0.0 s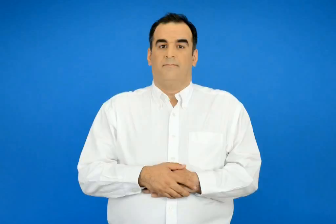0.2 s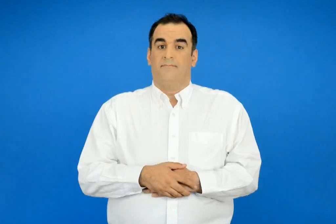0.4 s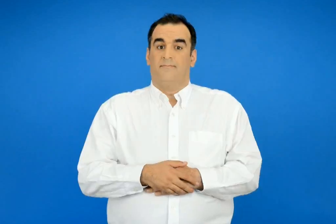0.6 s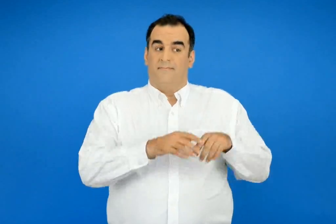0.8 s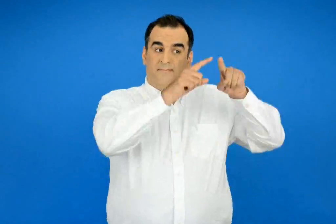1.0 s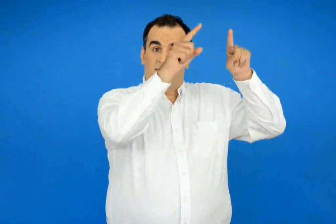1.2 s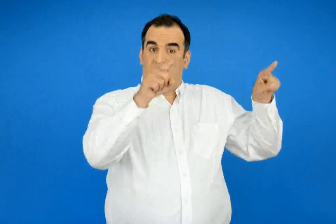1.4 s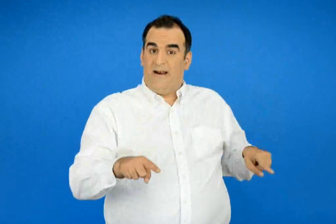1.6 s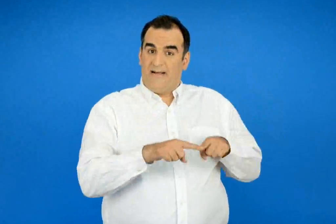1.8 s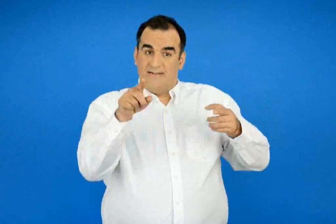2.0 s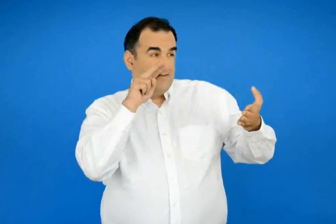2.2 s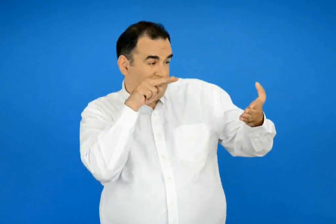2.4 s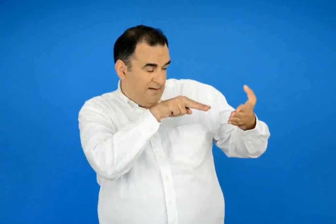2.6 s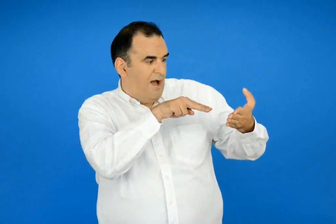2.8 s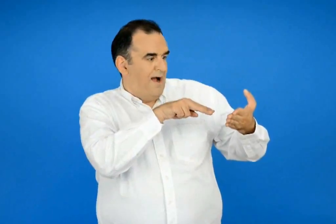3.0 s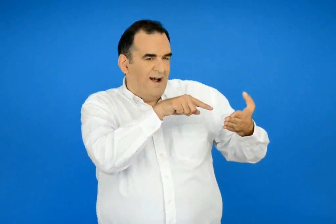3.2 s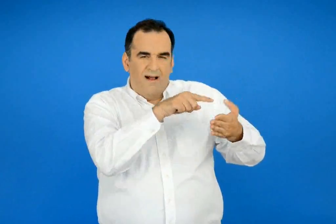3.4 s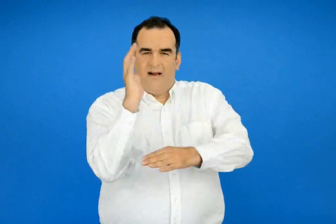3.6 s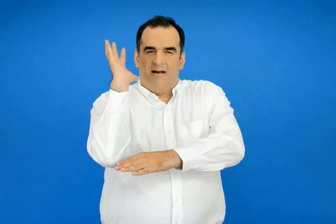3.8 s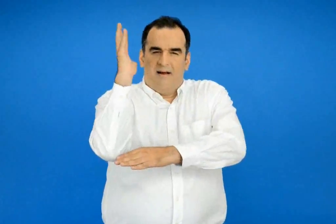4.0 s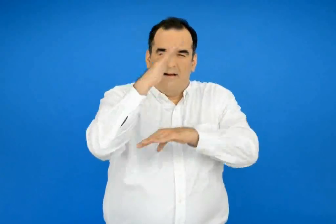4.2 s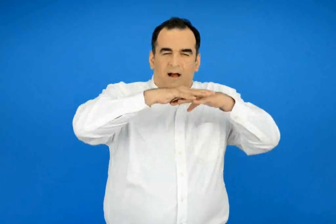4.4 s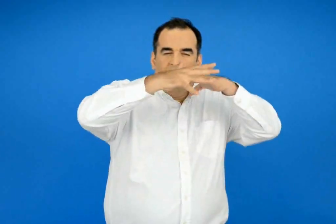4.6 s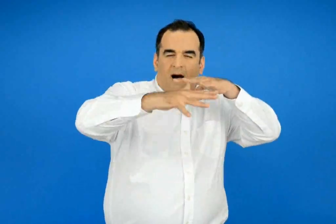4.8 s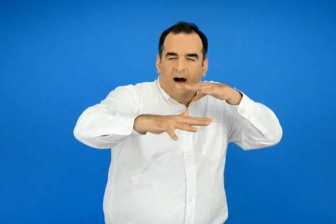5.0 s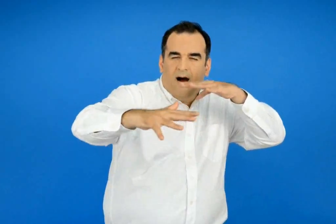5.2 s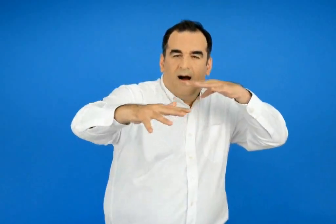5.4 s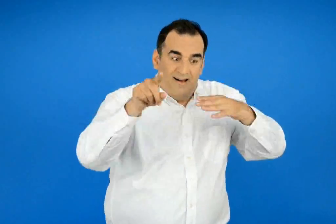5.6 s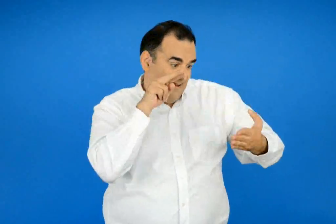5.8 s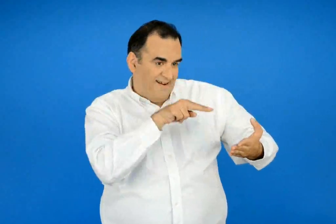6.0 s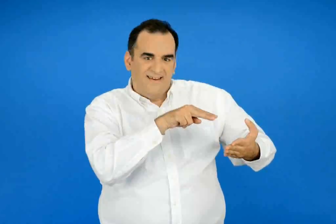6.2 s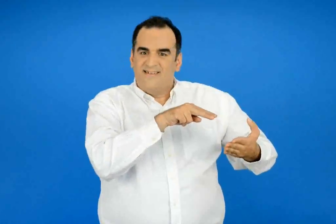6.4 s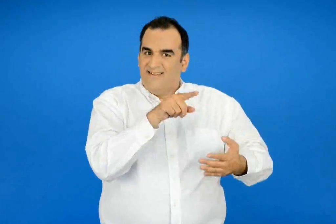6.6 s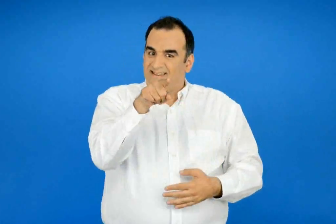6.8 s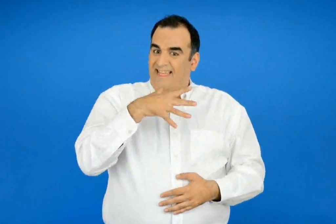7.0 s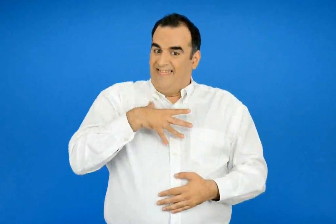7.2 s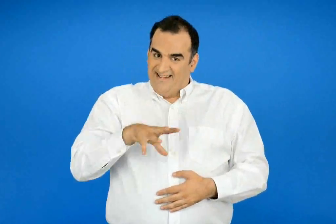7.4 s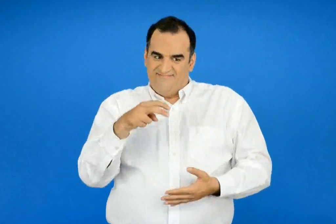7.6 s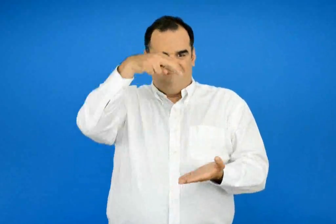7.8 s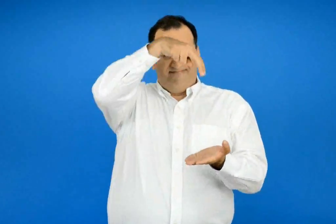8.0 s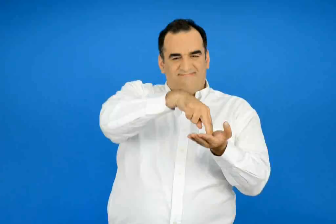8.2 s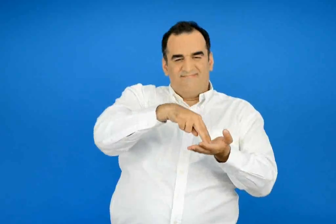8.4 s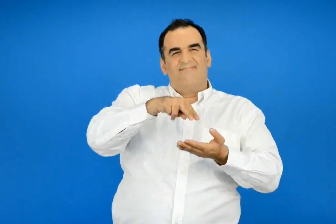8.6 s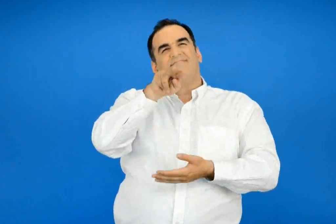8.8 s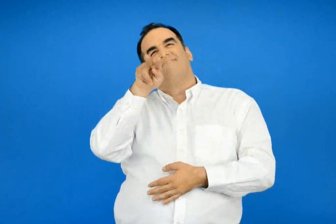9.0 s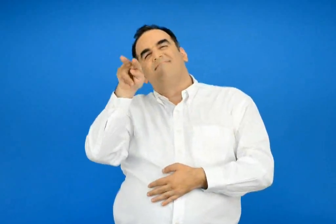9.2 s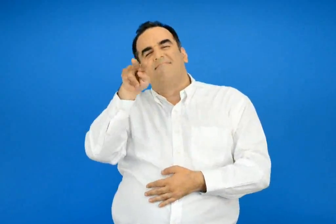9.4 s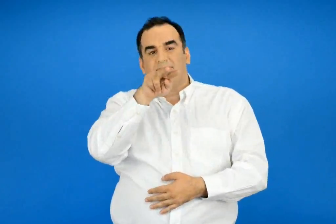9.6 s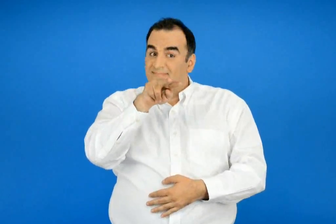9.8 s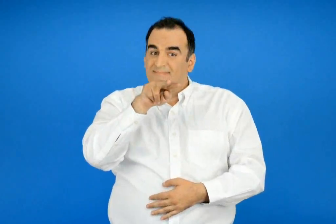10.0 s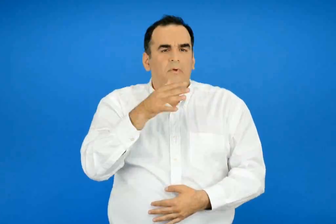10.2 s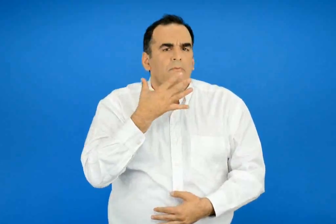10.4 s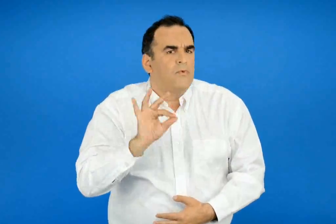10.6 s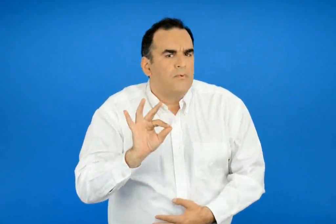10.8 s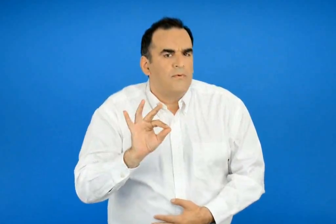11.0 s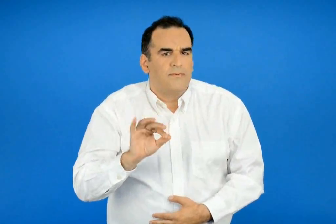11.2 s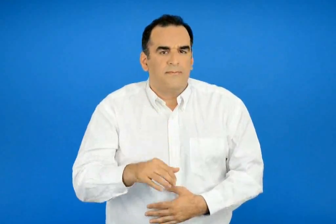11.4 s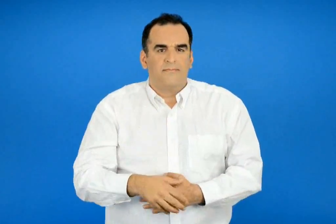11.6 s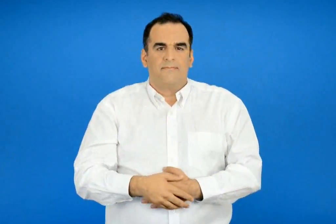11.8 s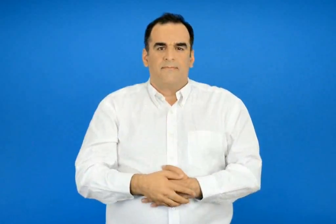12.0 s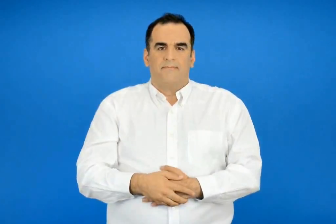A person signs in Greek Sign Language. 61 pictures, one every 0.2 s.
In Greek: θα ήθελες να βρίσκεσαι στο τοπίο που βλέπεις σε αυτό τον πίνακα ; γιατί ;
